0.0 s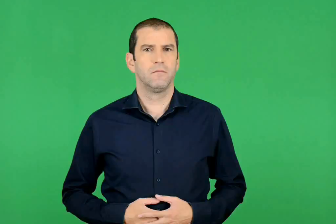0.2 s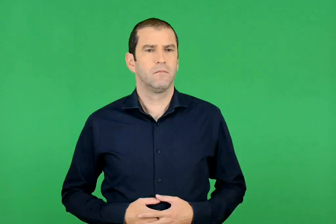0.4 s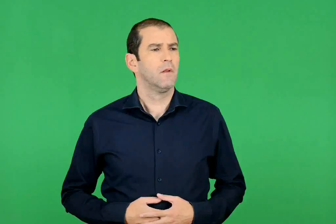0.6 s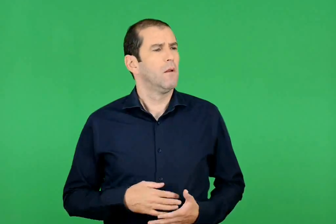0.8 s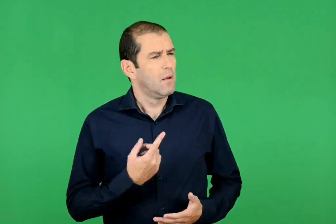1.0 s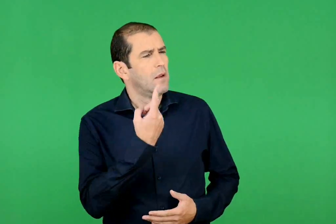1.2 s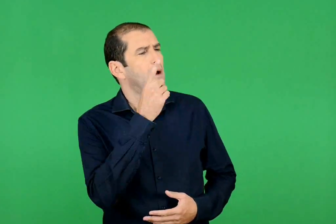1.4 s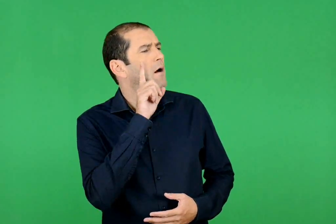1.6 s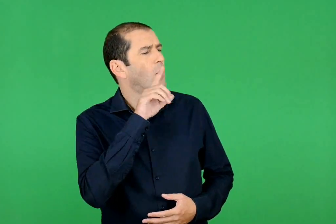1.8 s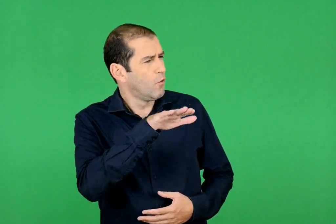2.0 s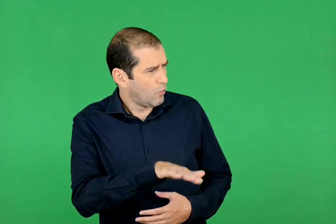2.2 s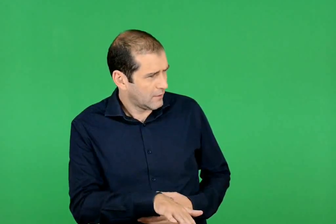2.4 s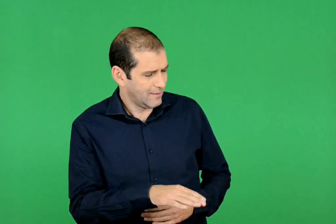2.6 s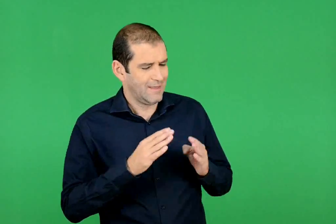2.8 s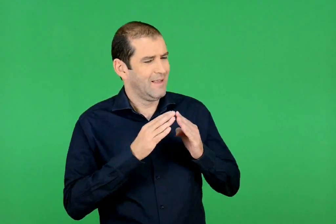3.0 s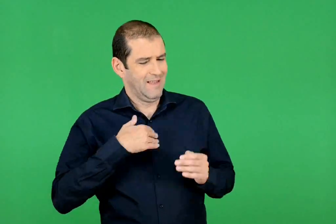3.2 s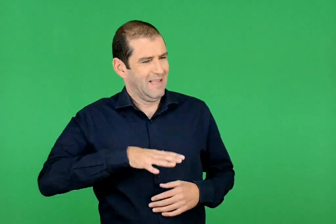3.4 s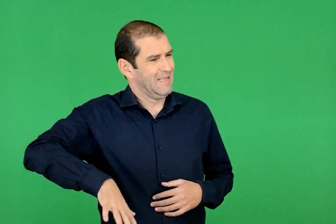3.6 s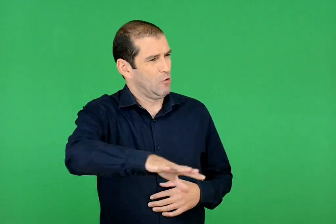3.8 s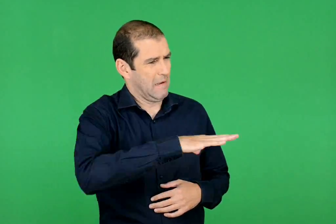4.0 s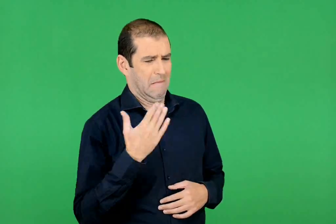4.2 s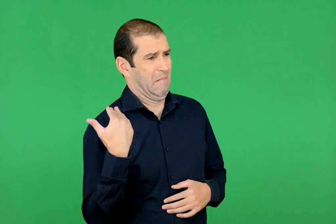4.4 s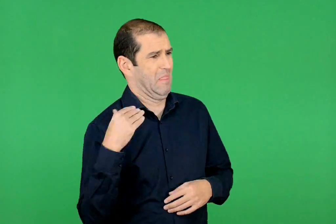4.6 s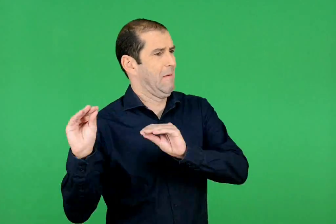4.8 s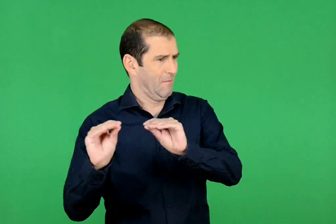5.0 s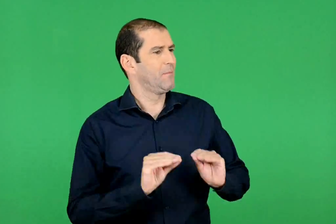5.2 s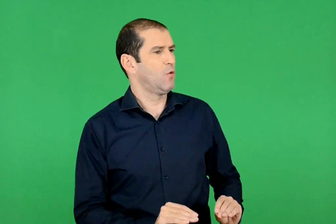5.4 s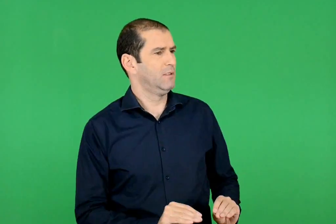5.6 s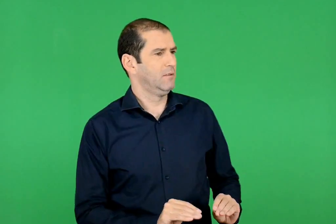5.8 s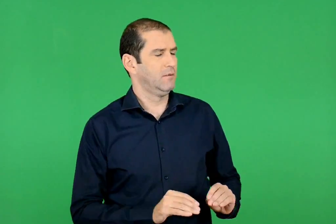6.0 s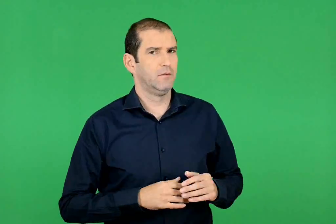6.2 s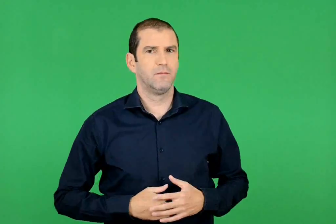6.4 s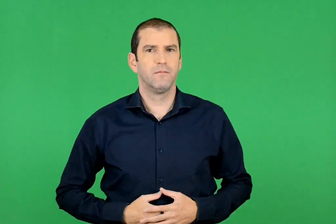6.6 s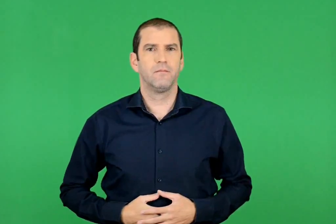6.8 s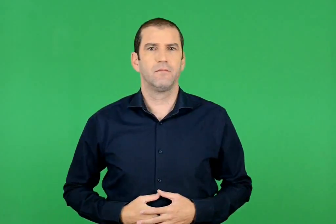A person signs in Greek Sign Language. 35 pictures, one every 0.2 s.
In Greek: είναι ένα κοριτσάκι , που μόλις μετακόμισε στη γειτονιά μας
